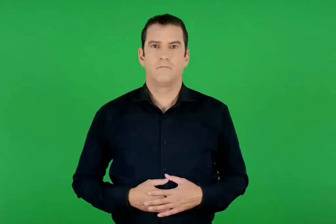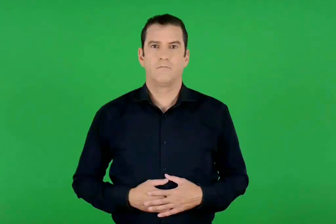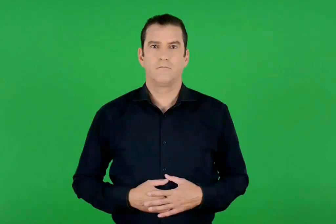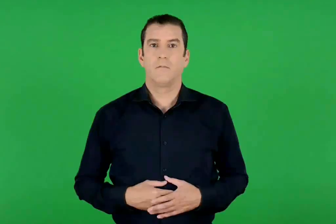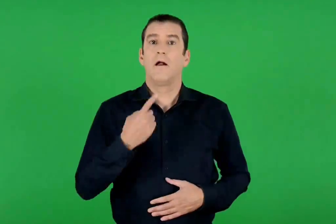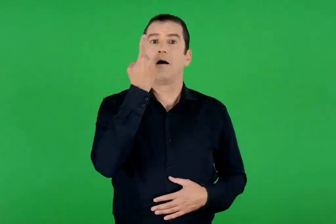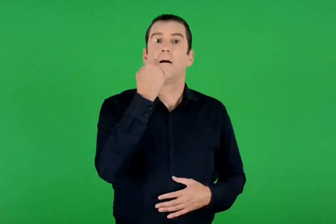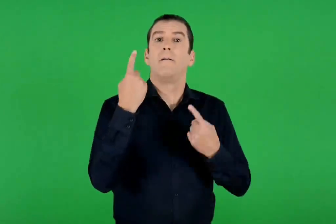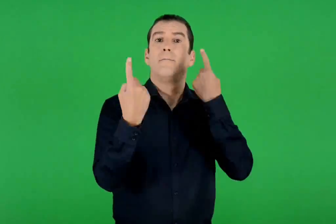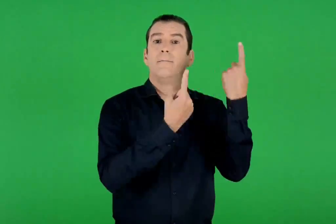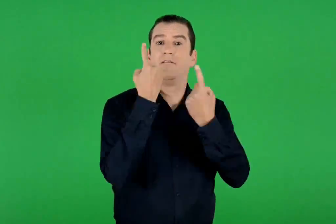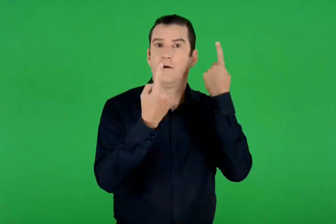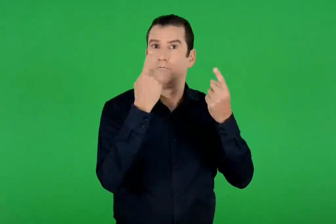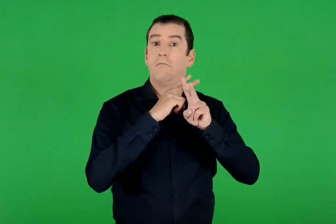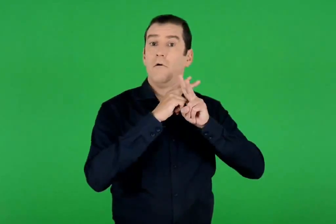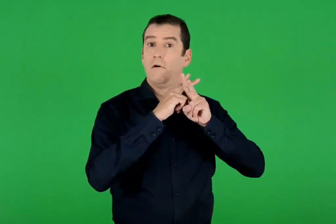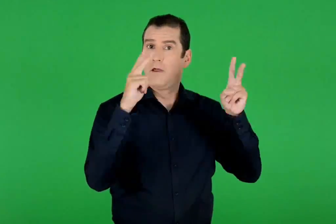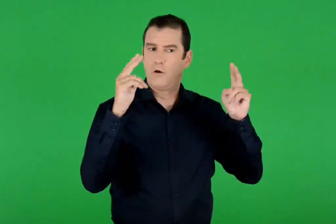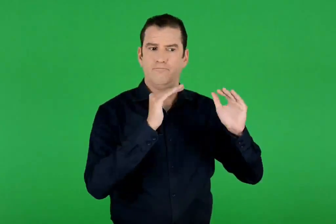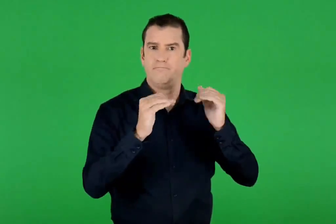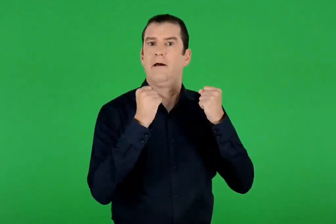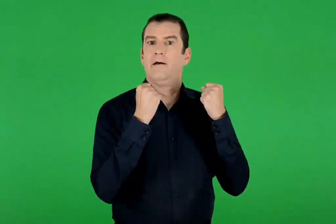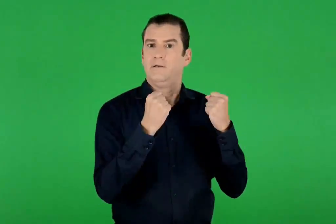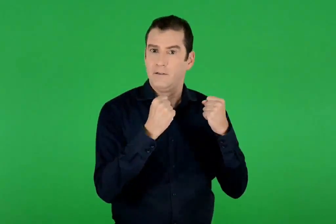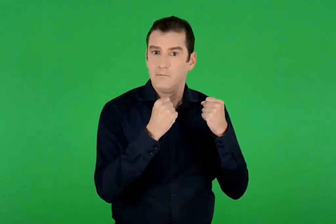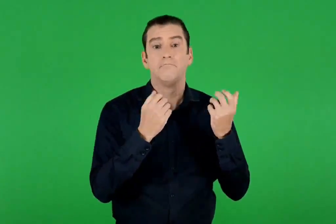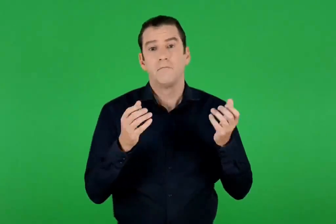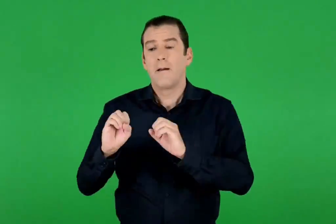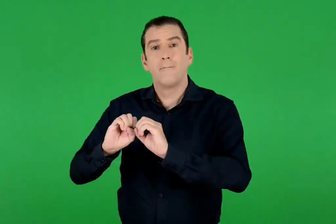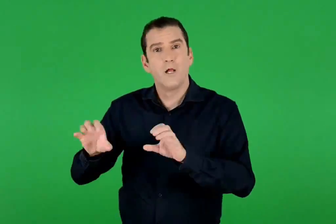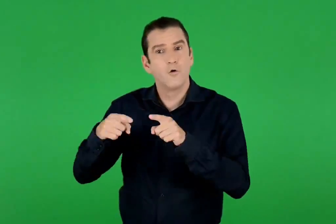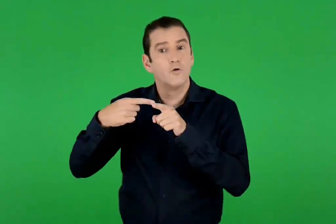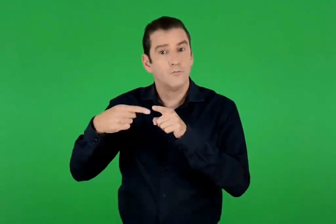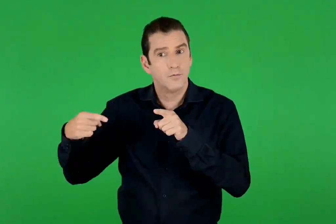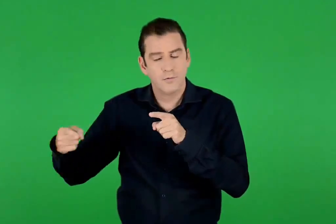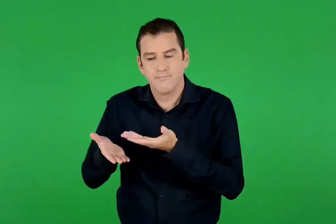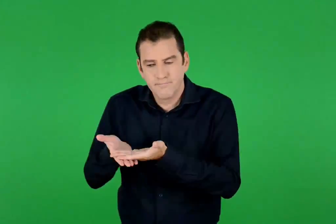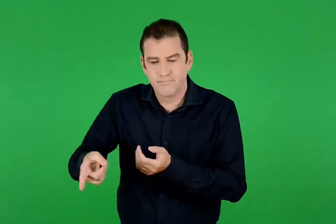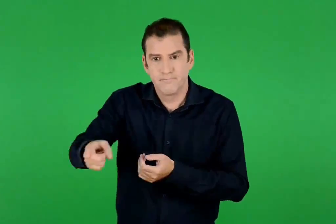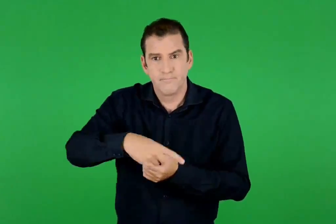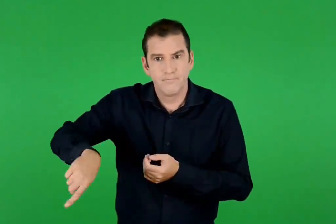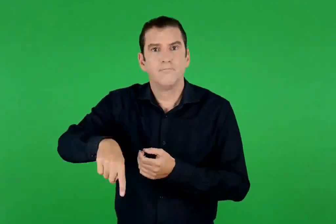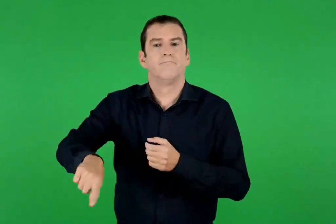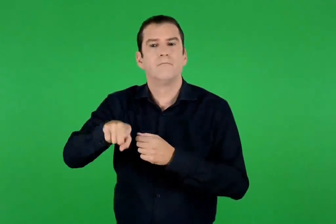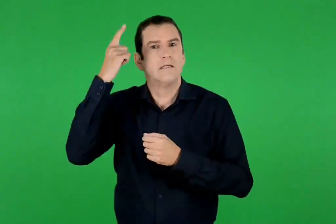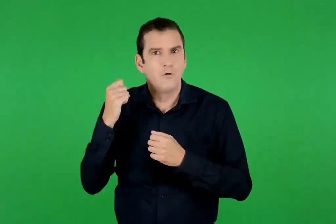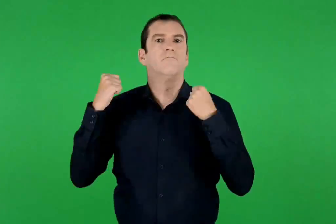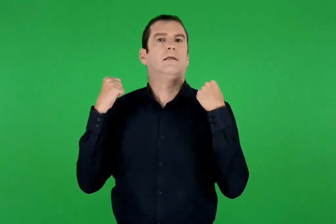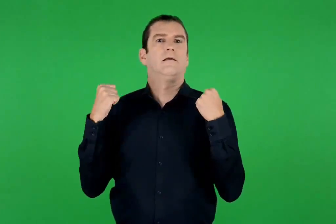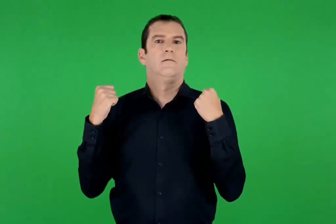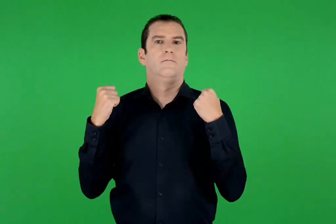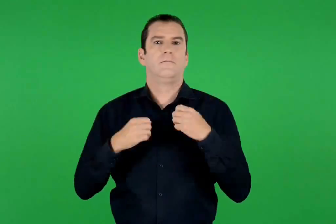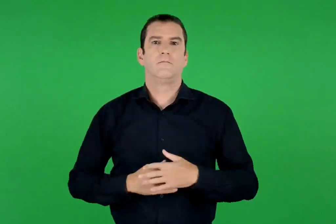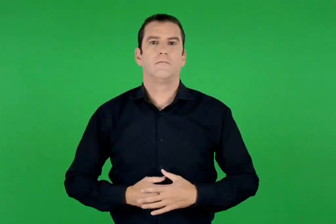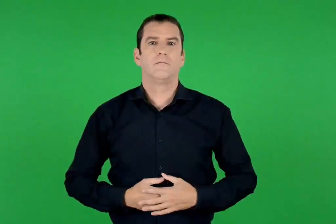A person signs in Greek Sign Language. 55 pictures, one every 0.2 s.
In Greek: ένα καθαρό και ασφαλές περιβάλλον και τις πληροφορίες που θα τα βοηθήσουν να μείνουν υγιή
